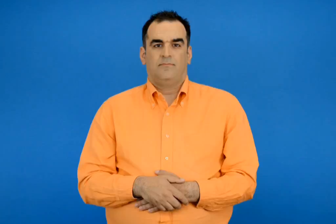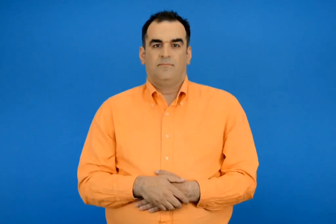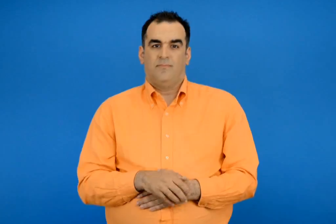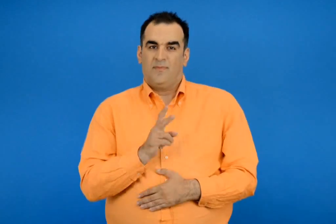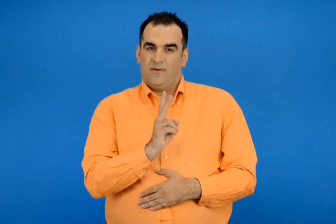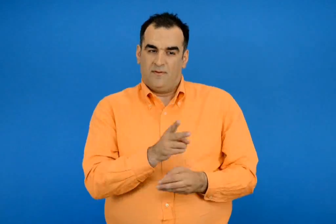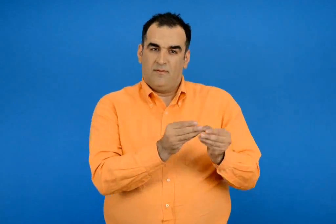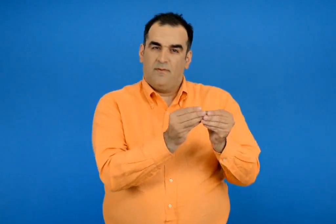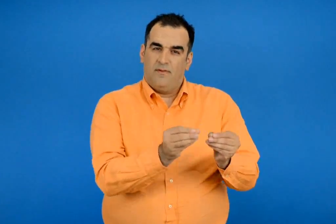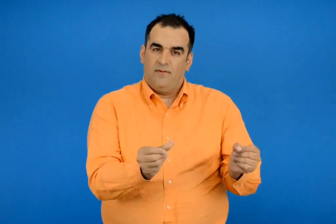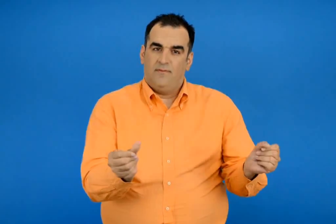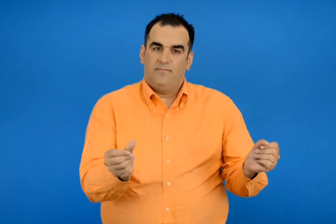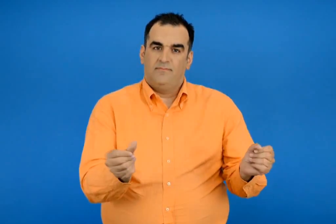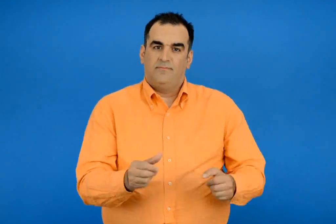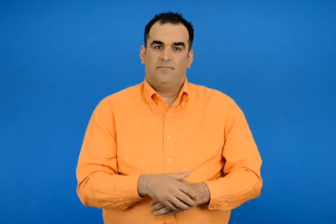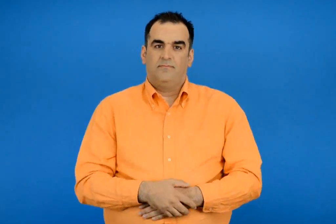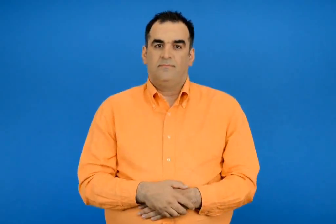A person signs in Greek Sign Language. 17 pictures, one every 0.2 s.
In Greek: απειλούμενο είδος
